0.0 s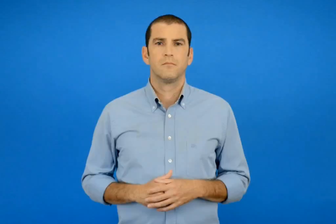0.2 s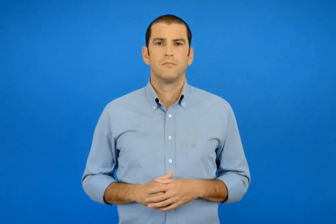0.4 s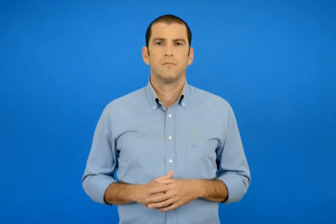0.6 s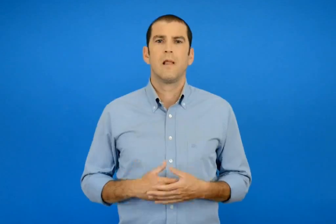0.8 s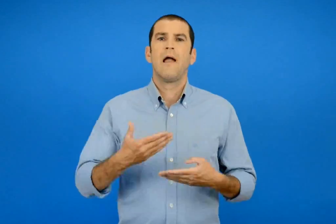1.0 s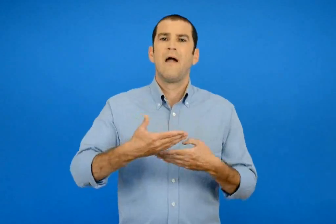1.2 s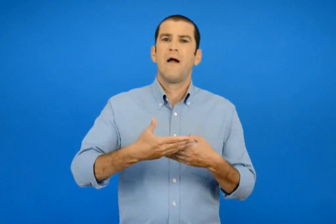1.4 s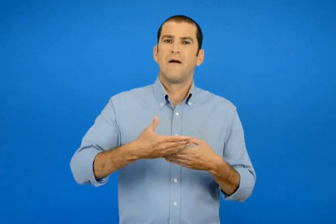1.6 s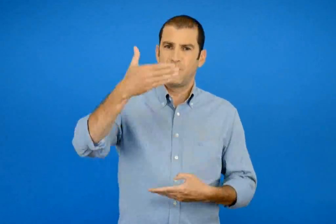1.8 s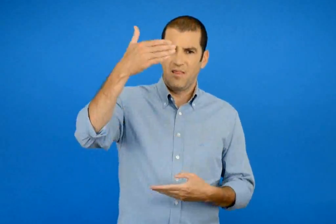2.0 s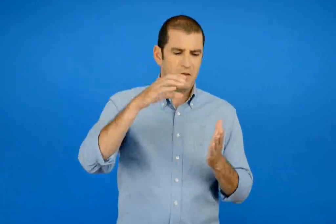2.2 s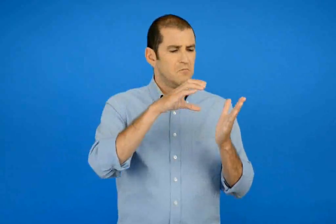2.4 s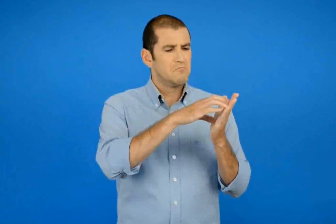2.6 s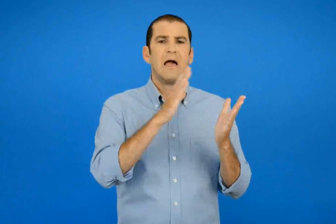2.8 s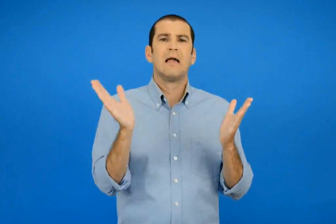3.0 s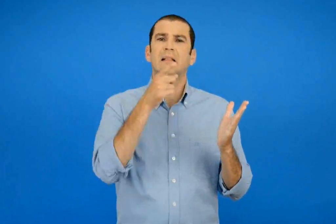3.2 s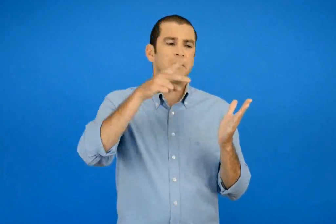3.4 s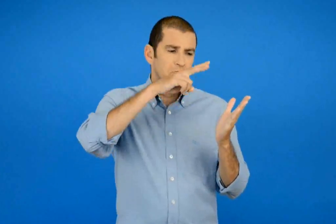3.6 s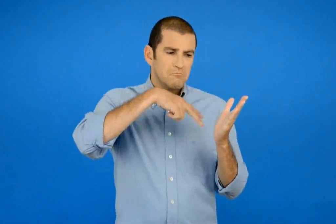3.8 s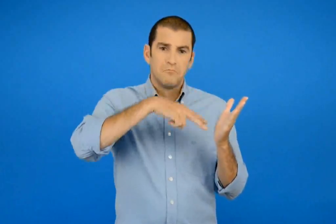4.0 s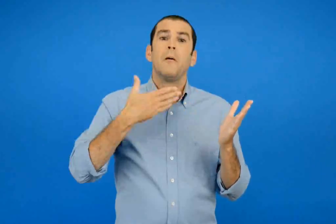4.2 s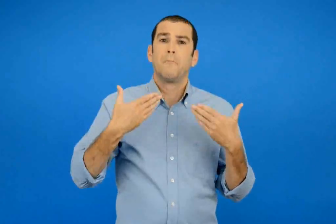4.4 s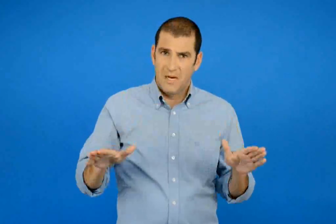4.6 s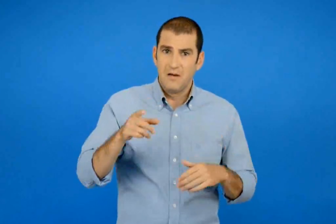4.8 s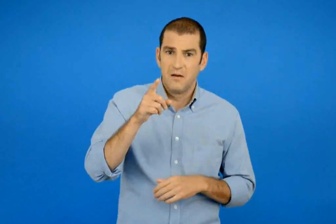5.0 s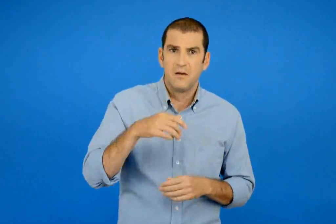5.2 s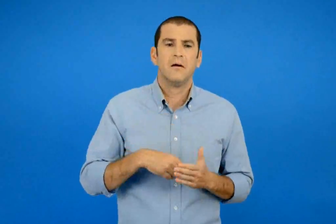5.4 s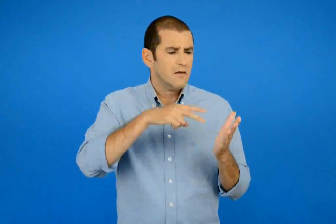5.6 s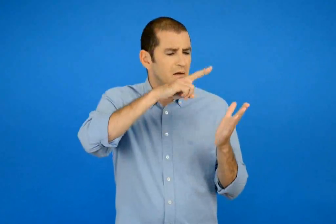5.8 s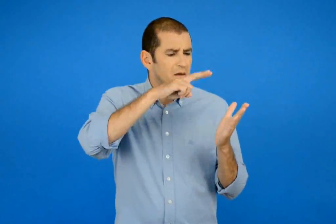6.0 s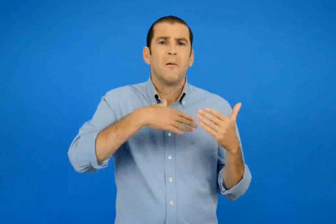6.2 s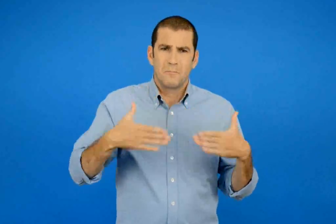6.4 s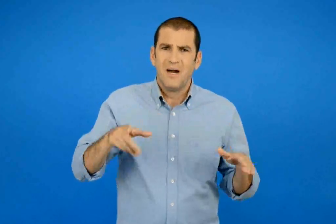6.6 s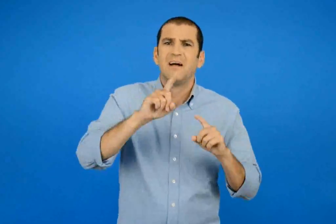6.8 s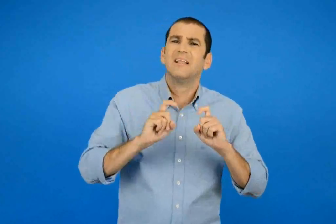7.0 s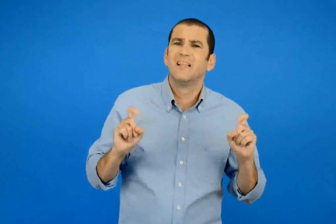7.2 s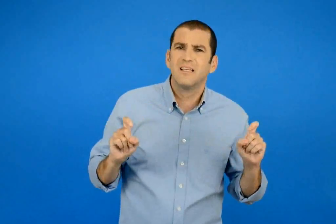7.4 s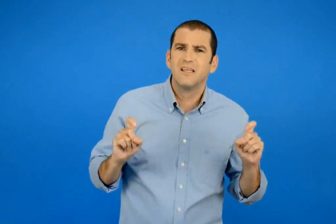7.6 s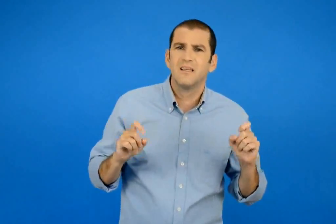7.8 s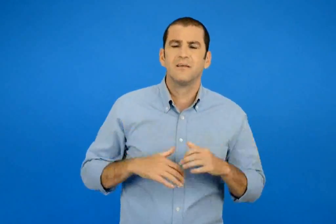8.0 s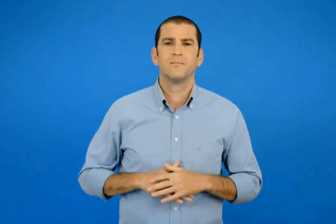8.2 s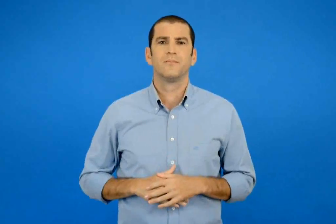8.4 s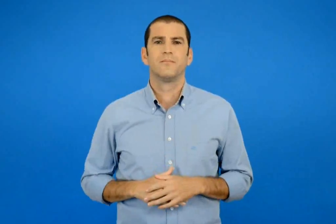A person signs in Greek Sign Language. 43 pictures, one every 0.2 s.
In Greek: έχεις διαβάσει ποτέ κάτι σε εφημερίδα ; τι έχεις διαβάσει ;
